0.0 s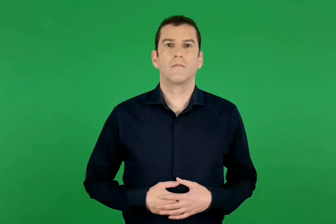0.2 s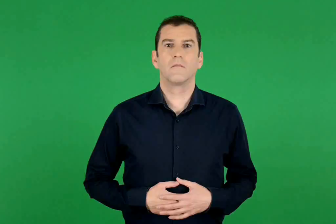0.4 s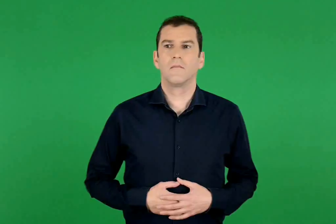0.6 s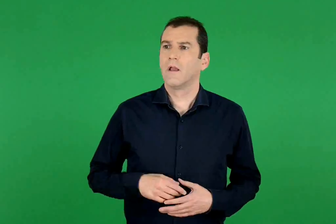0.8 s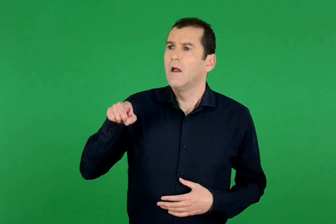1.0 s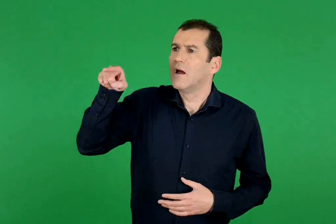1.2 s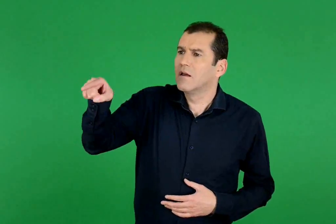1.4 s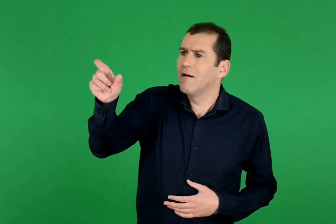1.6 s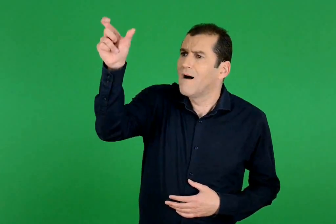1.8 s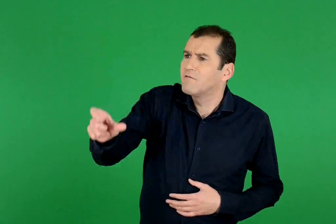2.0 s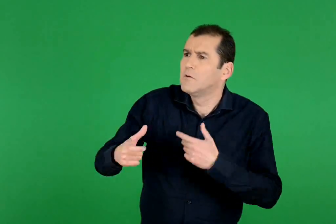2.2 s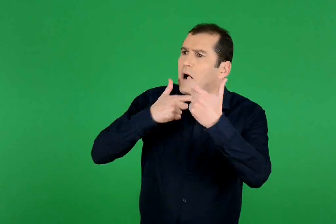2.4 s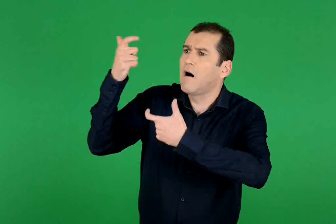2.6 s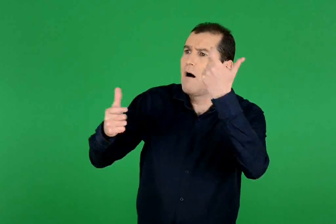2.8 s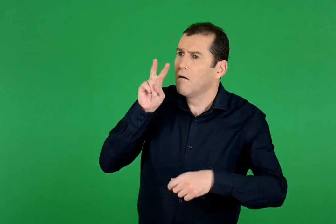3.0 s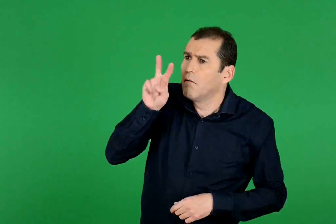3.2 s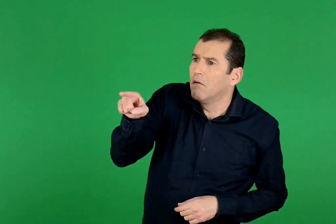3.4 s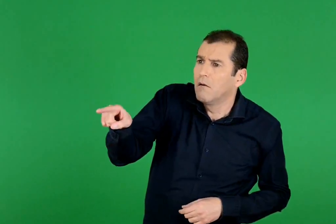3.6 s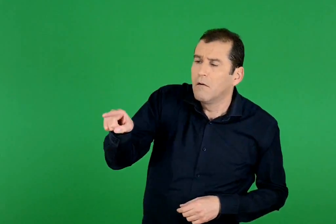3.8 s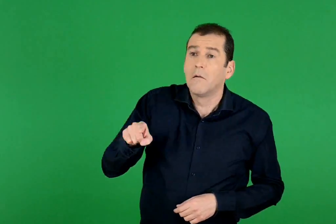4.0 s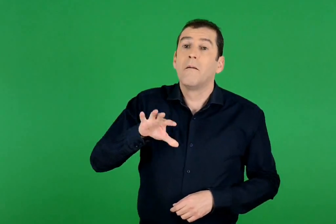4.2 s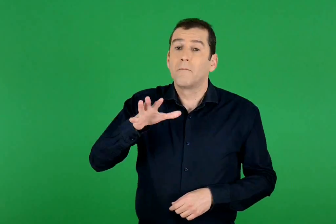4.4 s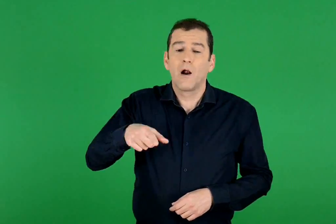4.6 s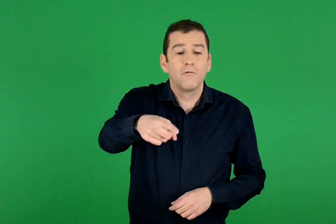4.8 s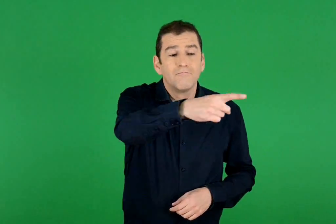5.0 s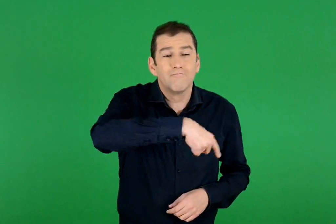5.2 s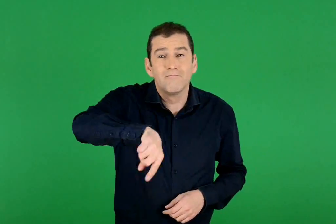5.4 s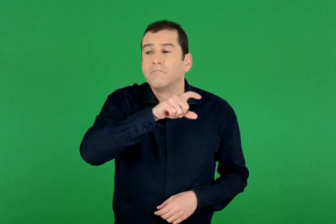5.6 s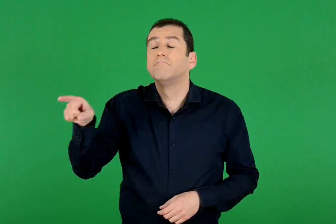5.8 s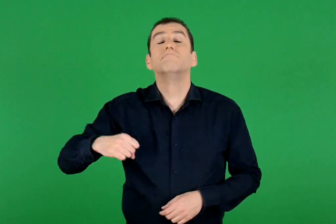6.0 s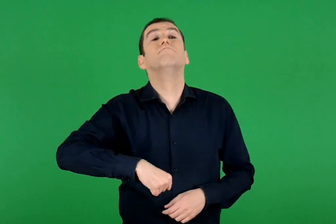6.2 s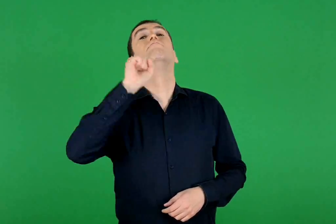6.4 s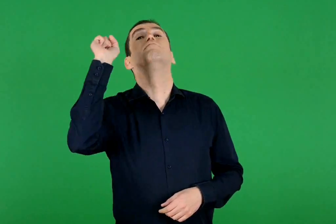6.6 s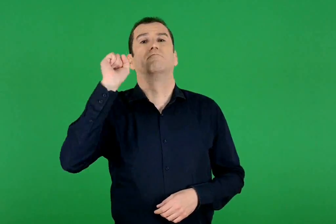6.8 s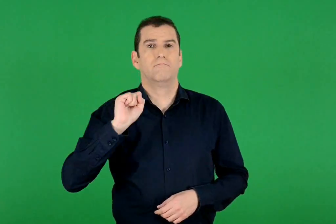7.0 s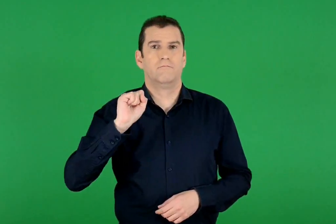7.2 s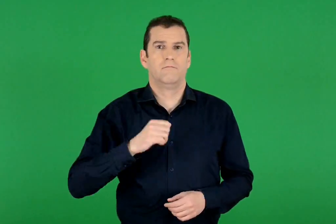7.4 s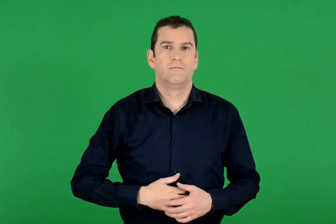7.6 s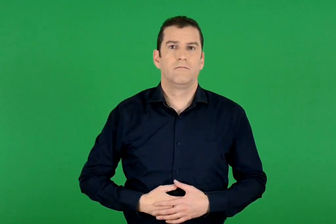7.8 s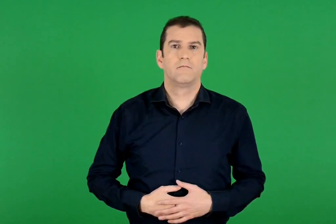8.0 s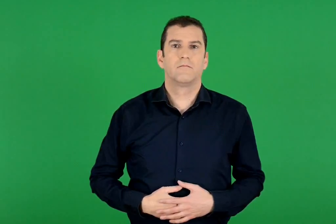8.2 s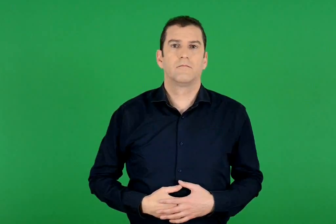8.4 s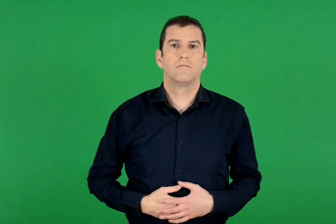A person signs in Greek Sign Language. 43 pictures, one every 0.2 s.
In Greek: ακούστε πώς φωνάζει εκείνος εκεί μάλλον δε συμφωνεί με τους άλλους
